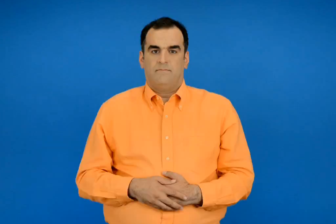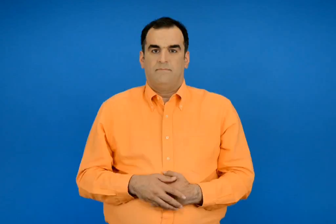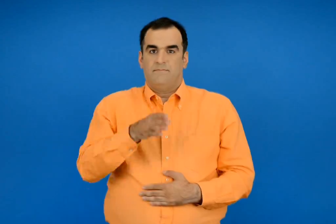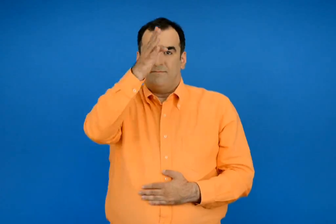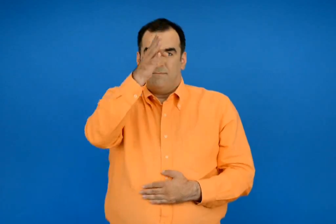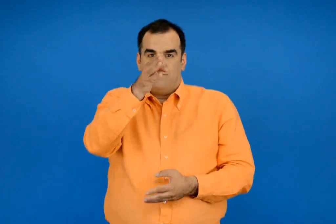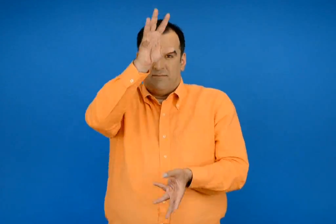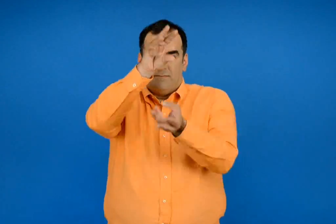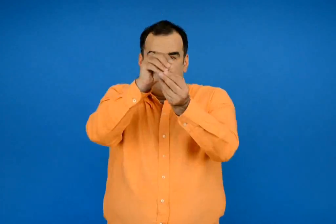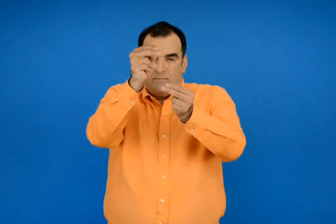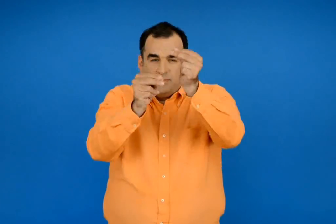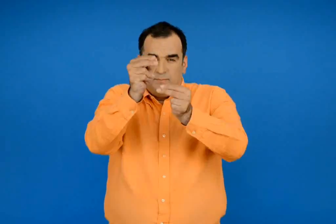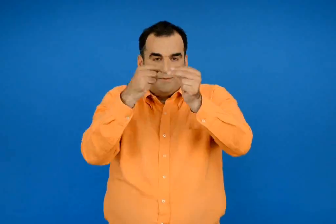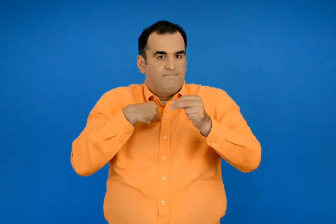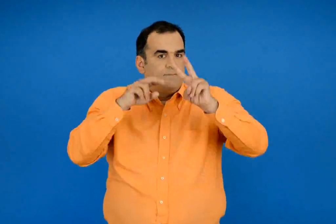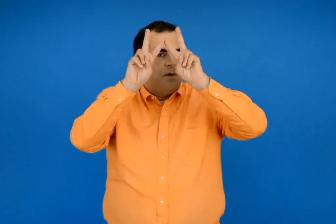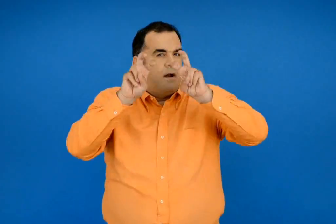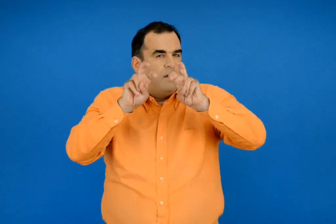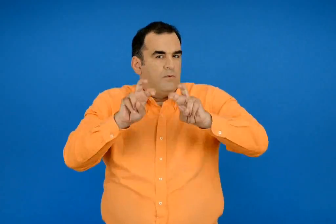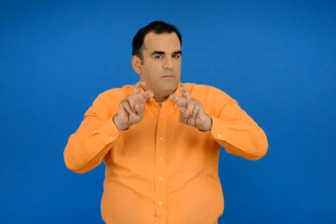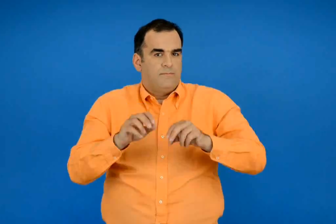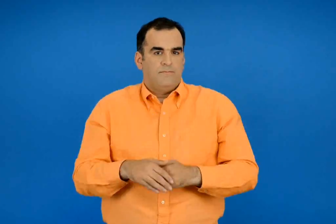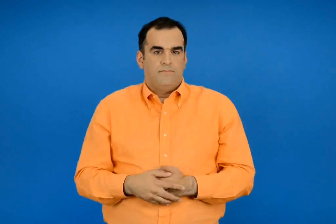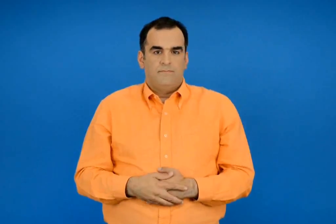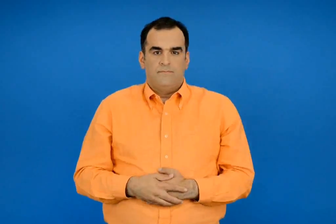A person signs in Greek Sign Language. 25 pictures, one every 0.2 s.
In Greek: ελέγχω με καθετή πράξη
